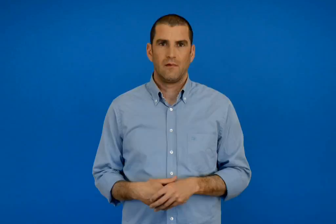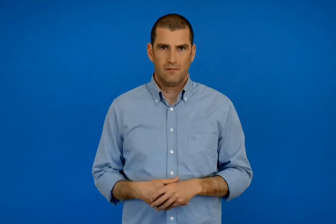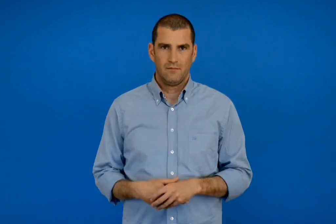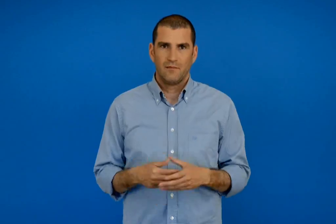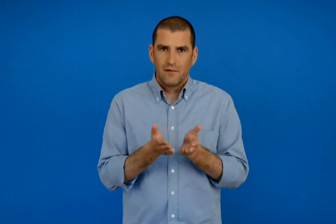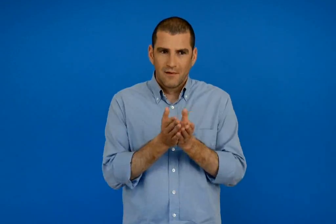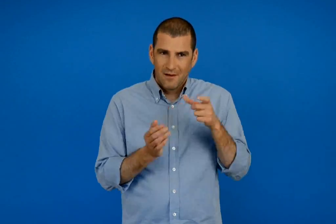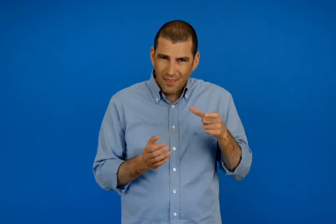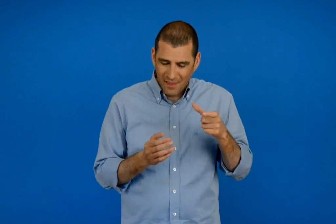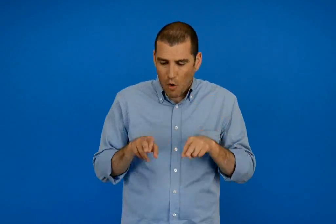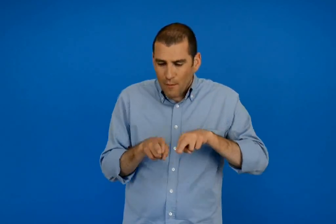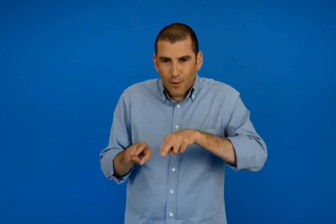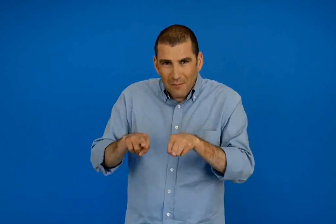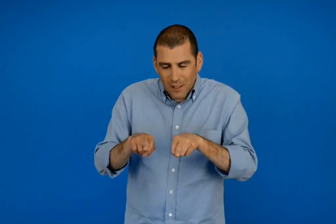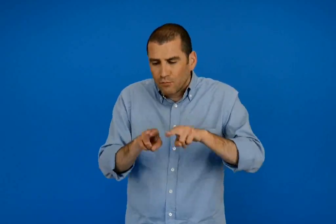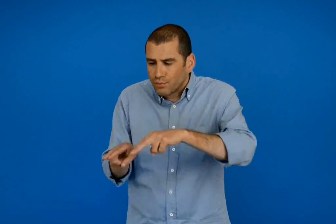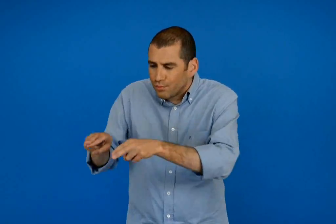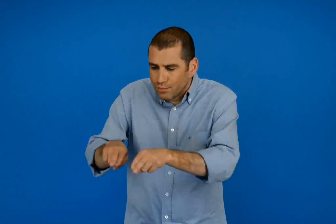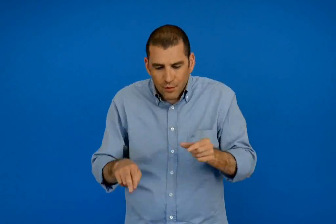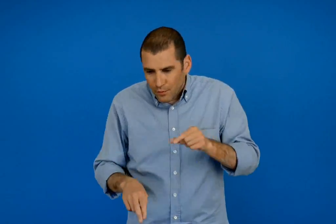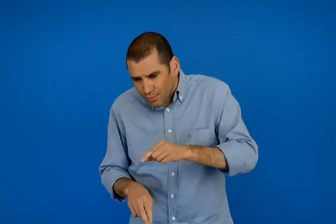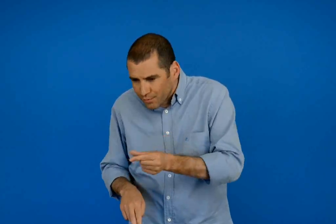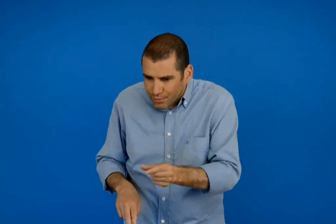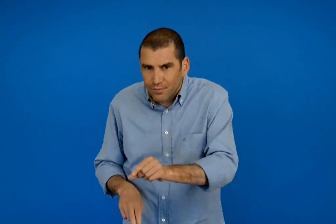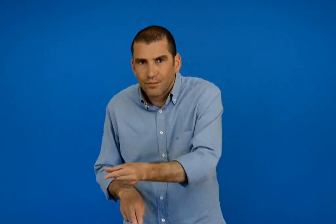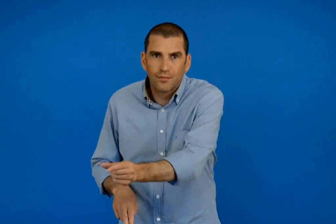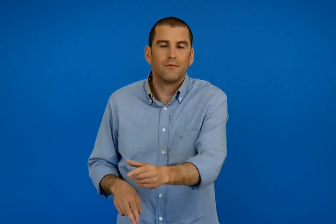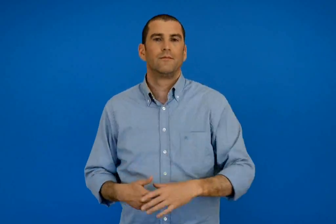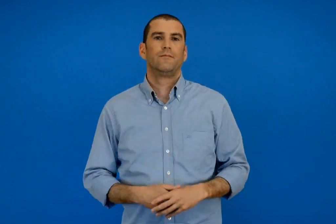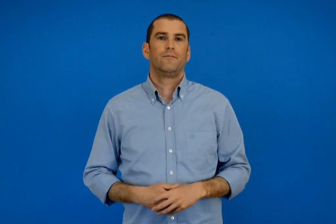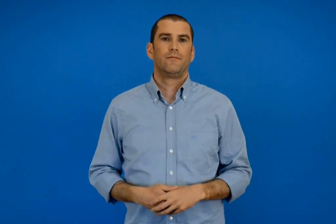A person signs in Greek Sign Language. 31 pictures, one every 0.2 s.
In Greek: ακολουθούμε τη διαδρομή του ποταμιού
